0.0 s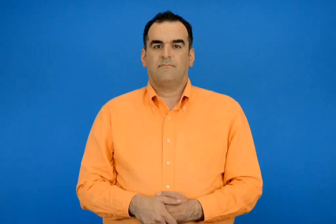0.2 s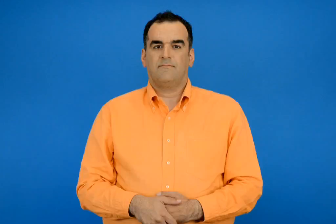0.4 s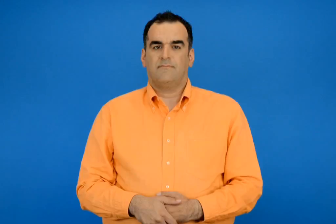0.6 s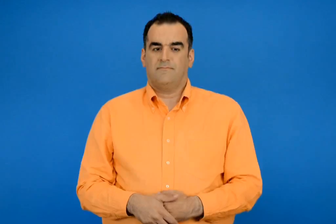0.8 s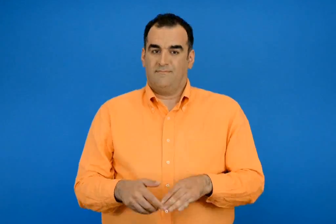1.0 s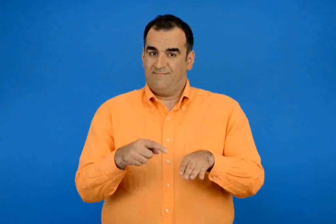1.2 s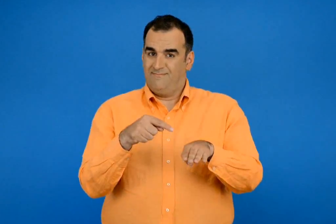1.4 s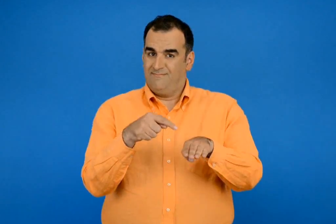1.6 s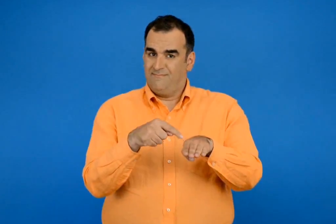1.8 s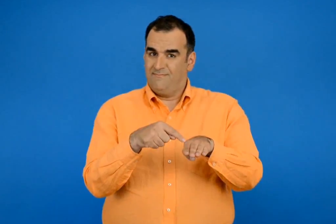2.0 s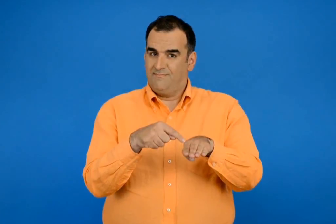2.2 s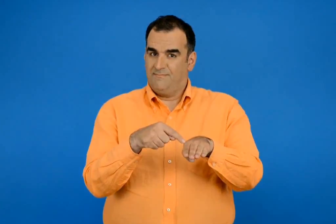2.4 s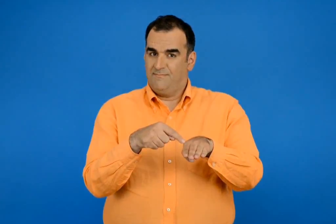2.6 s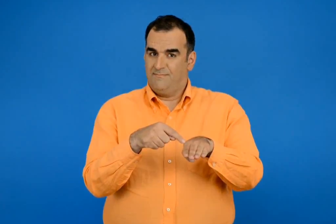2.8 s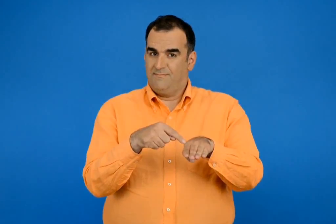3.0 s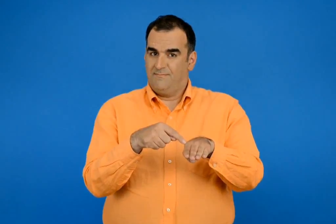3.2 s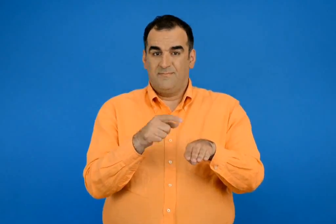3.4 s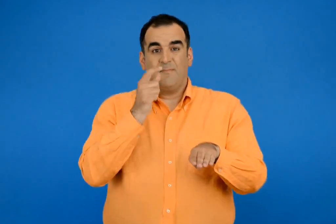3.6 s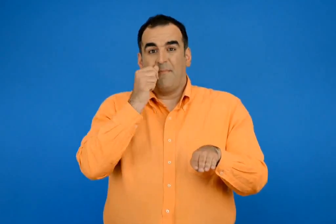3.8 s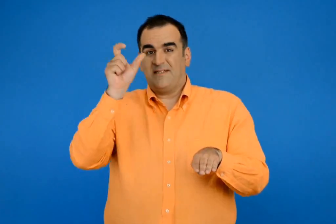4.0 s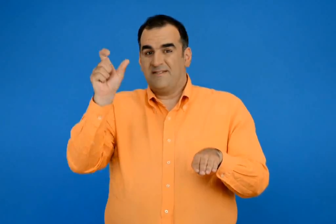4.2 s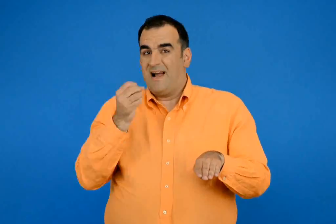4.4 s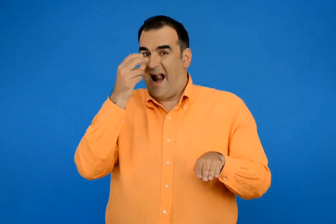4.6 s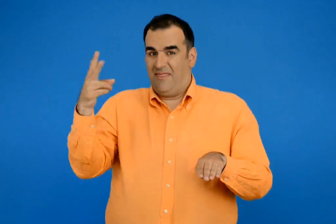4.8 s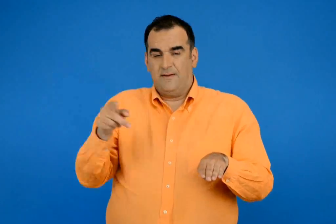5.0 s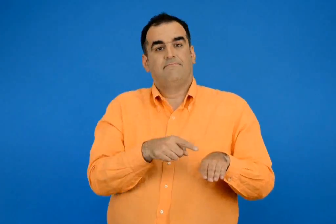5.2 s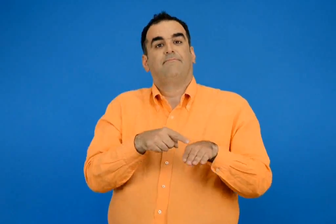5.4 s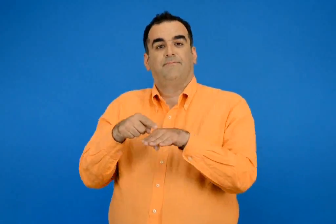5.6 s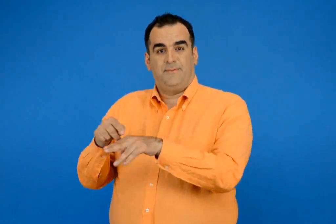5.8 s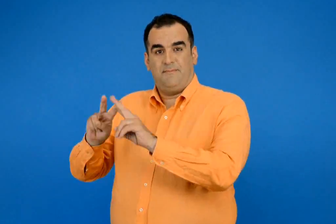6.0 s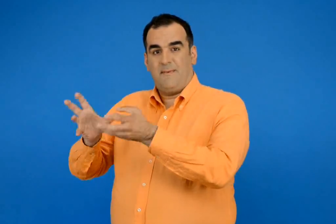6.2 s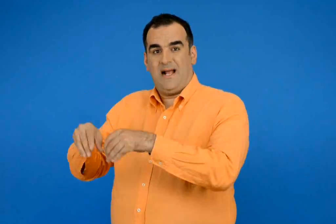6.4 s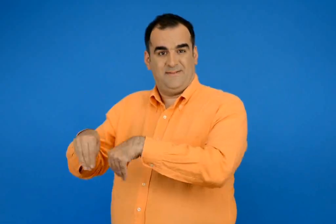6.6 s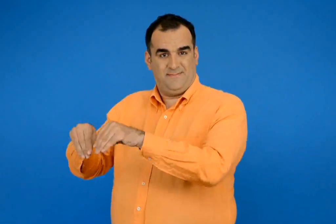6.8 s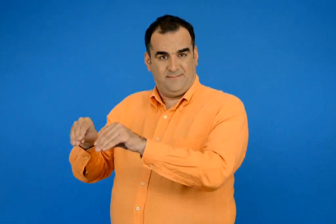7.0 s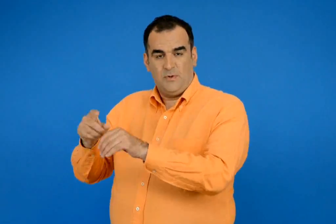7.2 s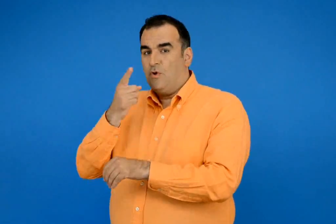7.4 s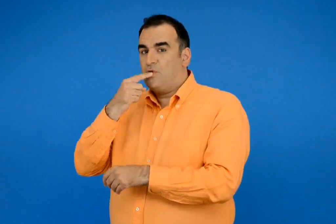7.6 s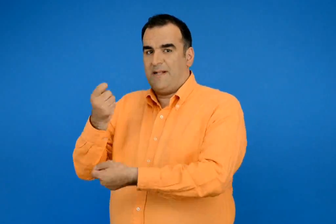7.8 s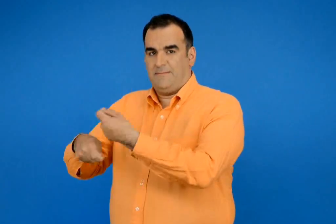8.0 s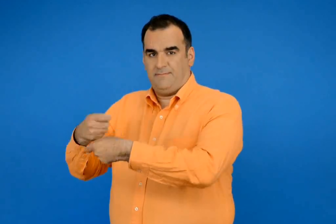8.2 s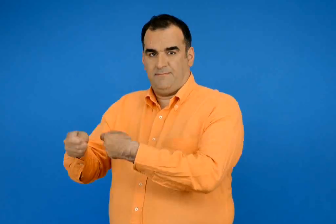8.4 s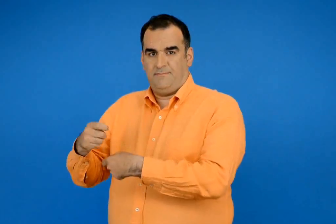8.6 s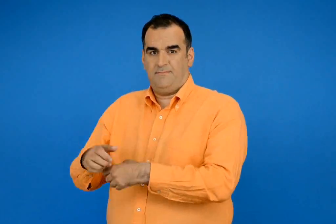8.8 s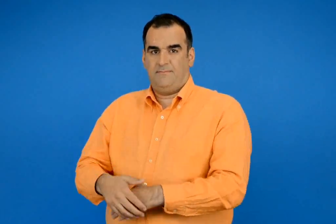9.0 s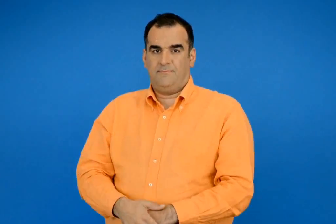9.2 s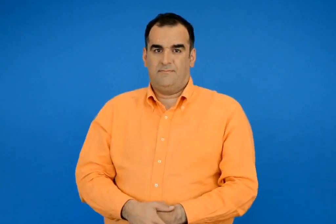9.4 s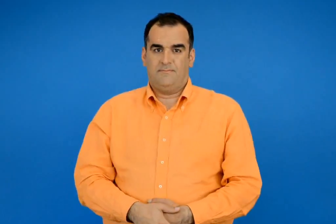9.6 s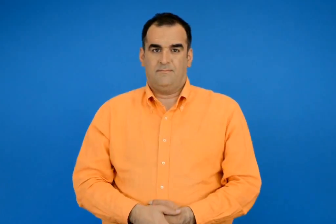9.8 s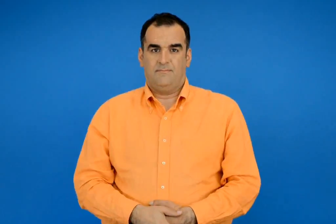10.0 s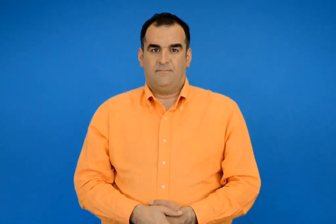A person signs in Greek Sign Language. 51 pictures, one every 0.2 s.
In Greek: με το του ο μπαμπάς της ανθής πήγε στο μανάβικο και ψώνισε ντομάτες
